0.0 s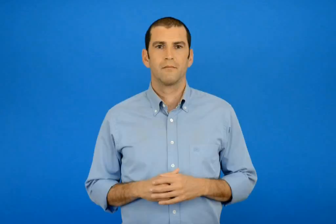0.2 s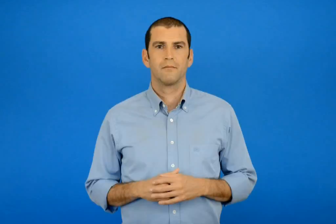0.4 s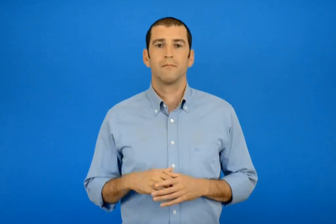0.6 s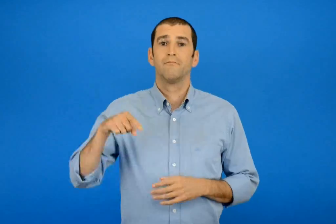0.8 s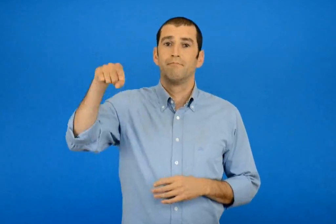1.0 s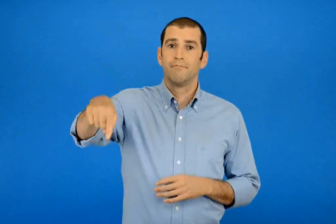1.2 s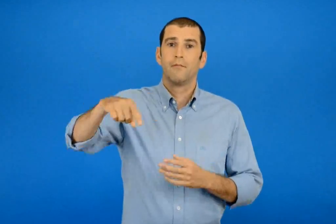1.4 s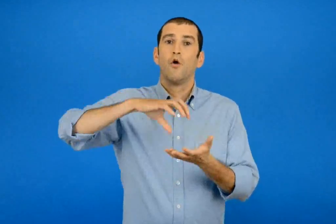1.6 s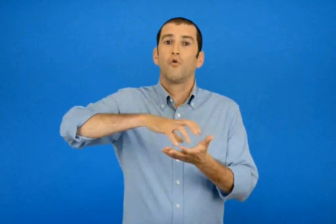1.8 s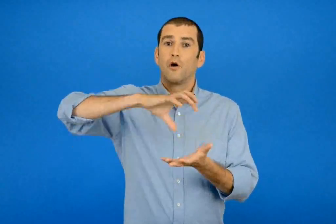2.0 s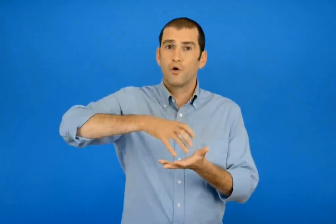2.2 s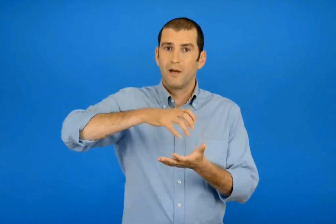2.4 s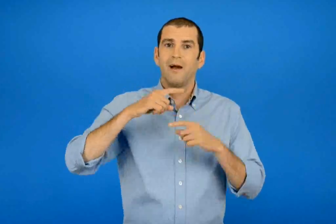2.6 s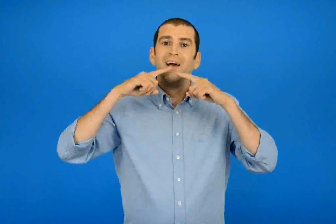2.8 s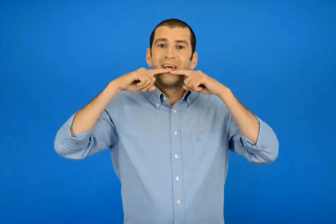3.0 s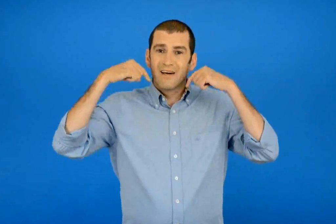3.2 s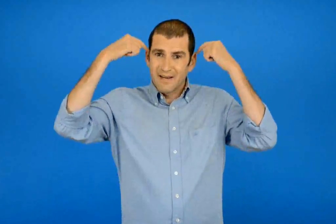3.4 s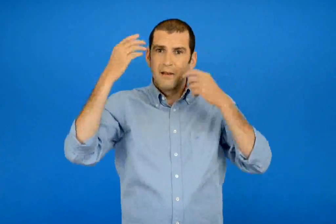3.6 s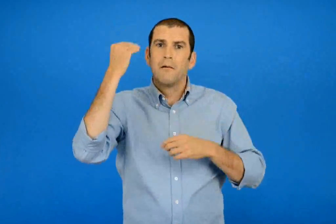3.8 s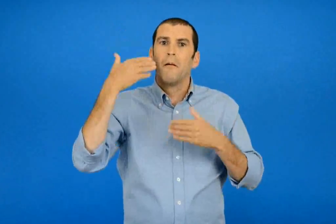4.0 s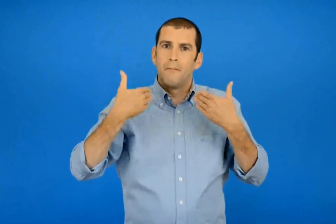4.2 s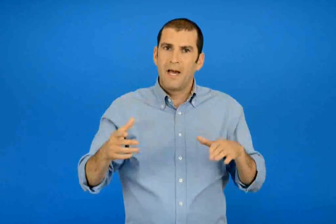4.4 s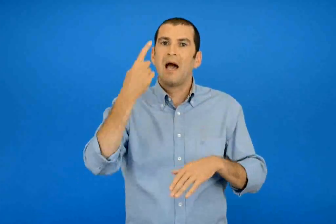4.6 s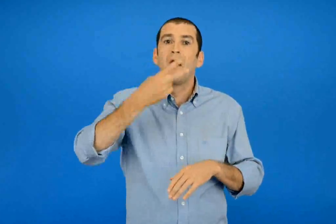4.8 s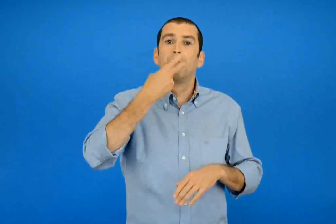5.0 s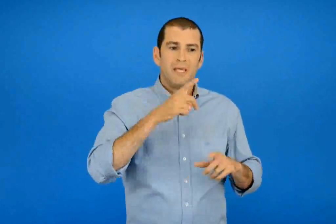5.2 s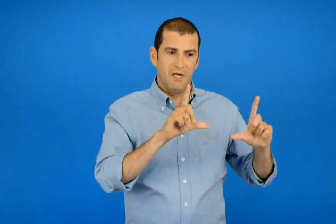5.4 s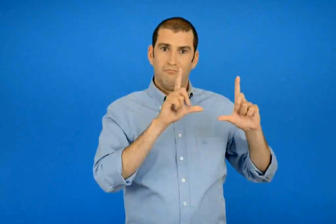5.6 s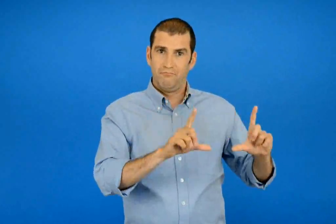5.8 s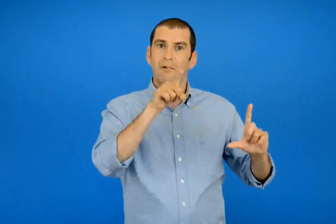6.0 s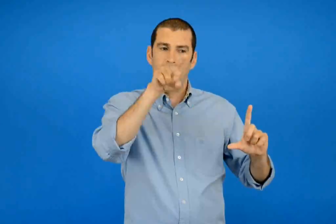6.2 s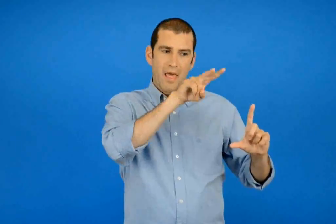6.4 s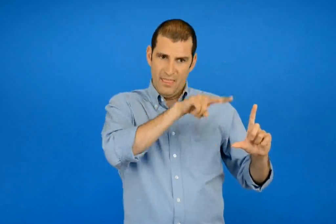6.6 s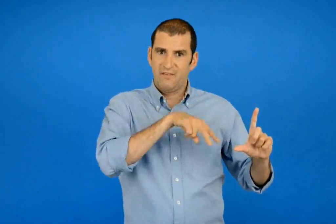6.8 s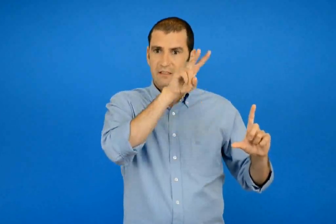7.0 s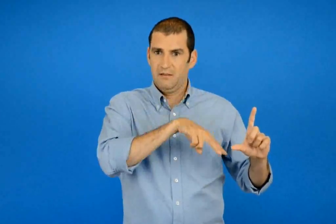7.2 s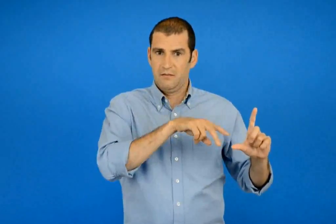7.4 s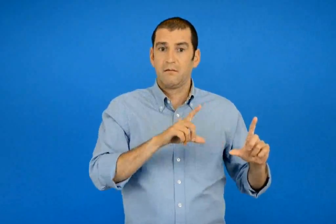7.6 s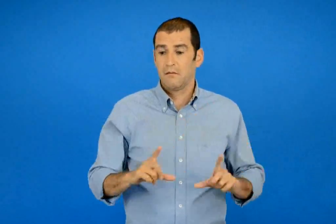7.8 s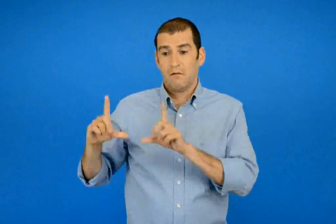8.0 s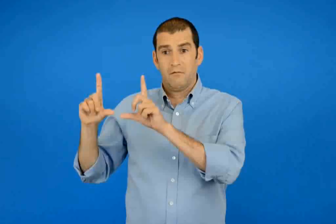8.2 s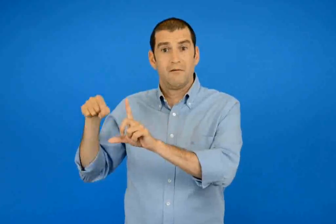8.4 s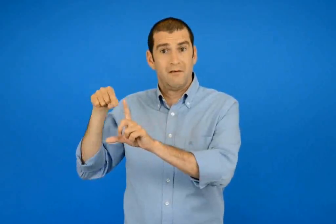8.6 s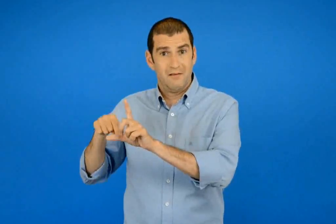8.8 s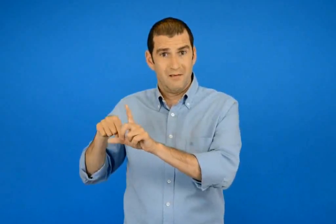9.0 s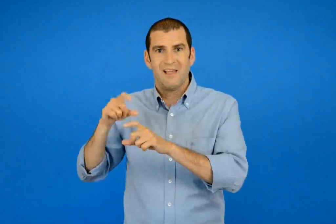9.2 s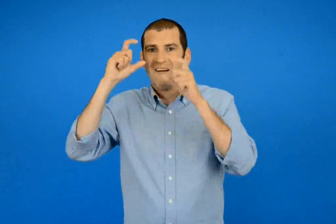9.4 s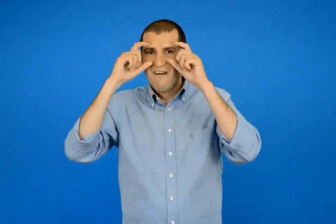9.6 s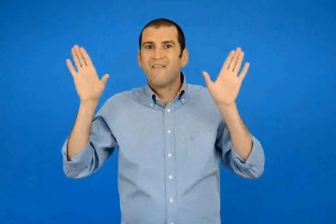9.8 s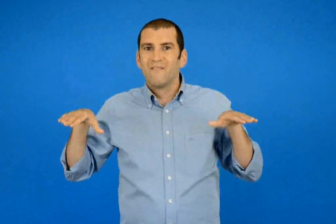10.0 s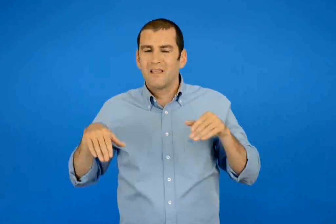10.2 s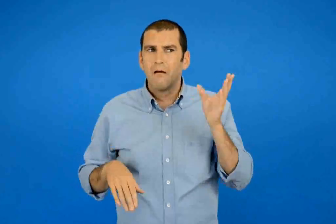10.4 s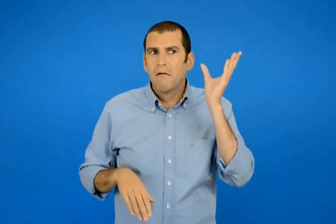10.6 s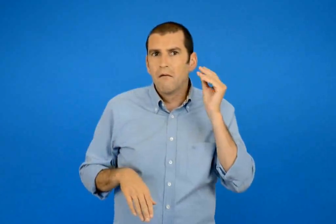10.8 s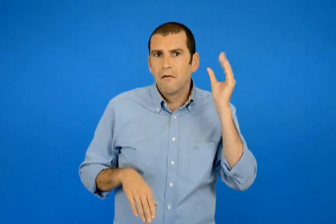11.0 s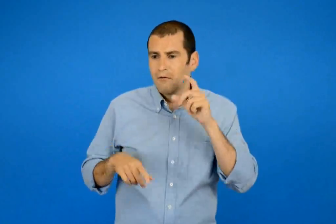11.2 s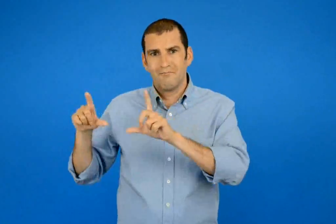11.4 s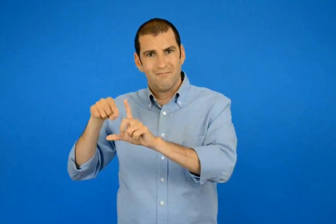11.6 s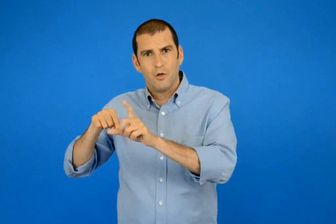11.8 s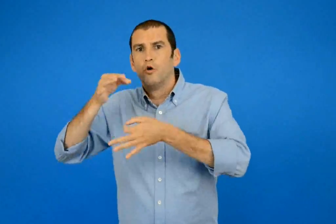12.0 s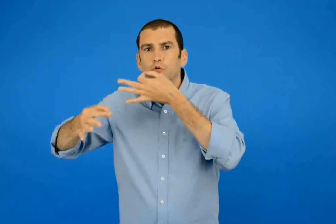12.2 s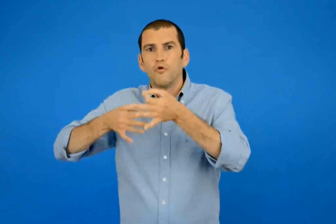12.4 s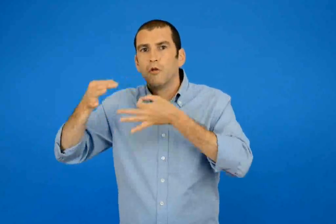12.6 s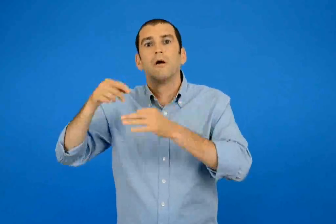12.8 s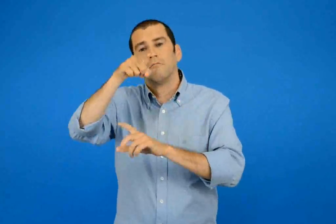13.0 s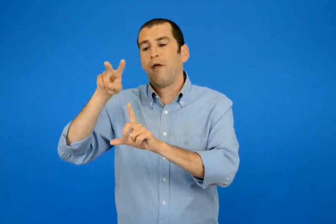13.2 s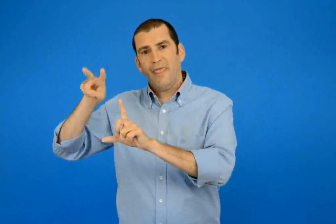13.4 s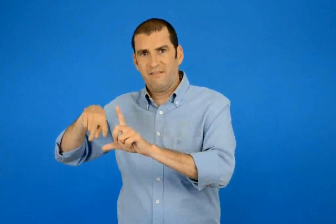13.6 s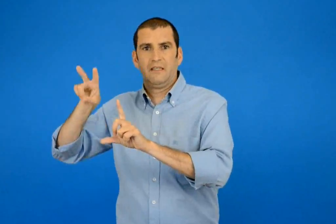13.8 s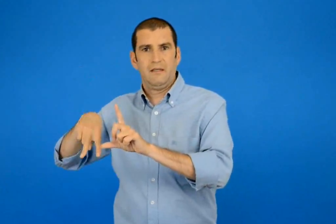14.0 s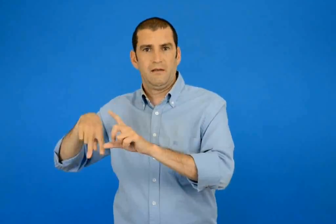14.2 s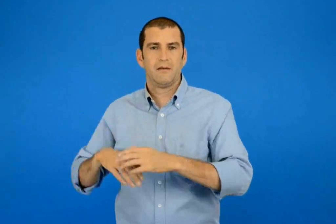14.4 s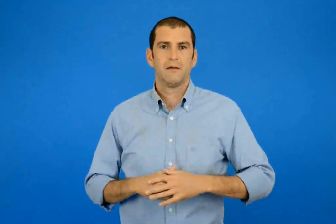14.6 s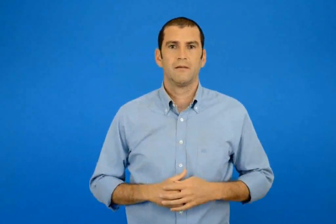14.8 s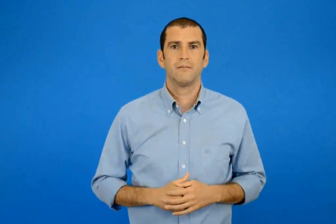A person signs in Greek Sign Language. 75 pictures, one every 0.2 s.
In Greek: διάβασε τώρα ένα ποίημα που έμαθε η χαρά στη χωχαρουπα διάβασε και τα σχόλια της βάγιας όταν το άκουσε
